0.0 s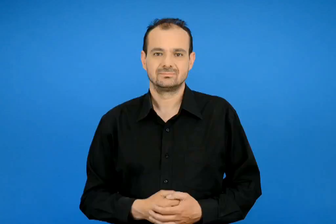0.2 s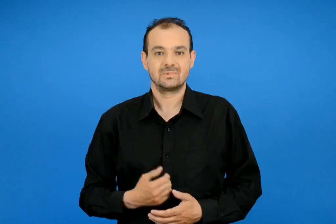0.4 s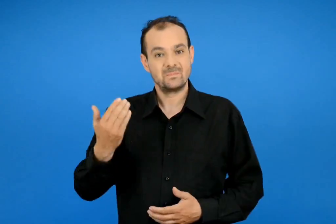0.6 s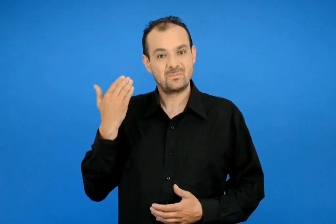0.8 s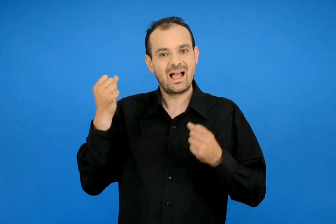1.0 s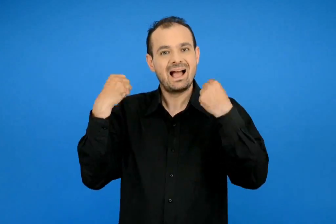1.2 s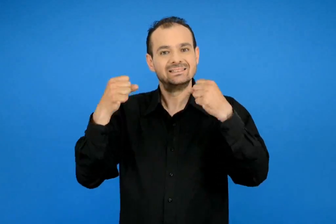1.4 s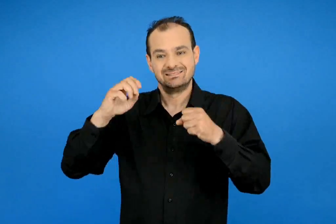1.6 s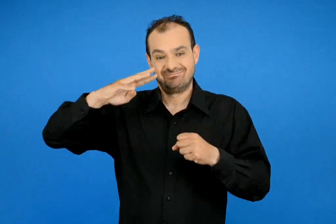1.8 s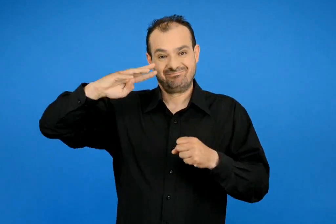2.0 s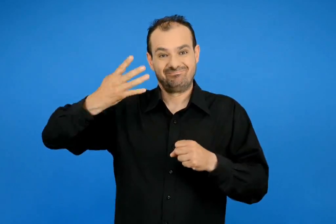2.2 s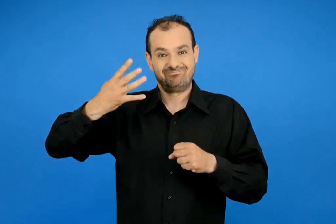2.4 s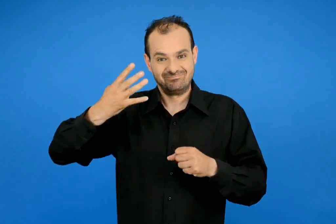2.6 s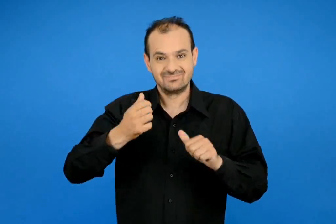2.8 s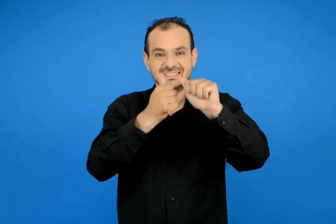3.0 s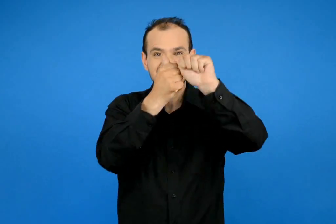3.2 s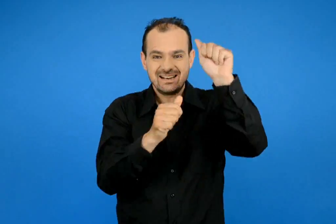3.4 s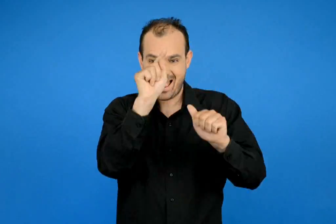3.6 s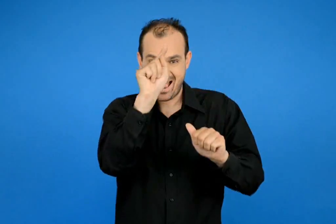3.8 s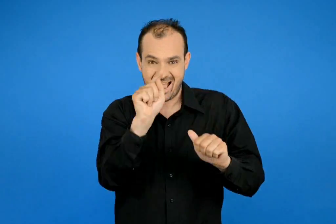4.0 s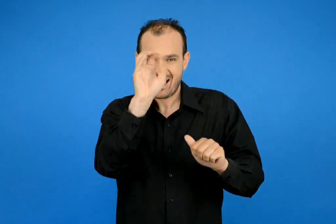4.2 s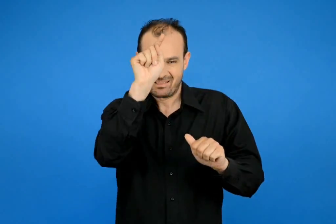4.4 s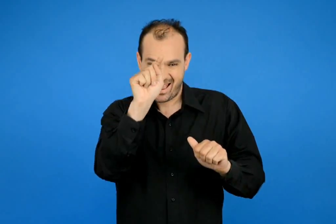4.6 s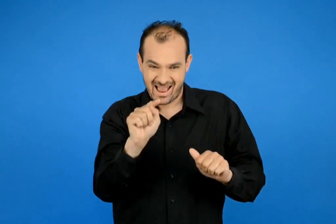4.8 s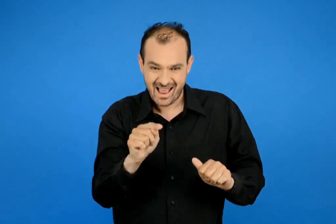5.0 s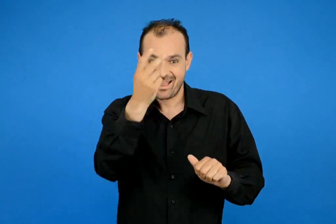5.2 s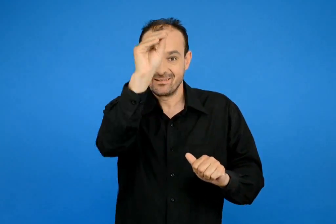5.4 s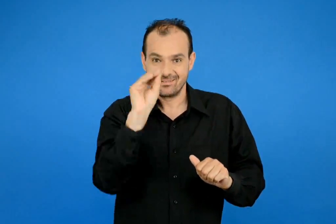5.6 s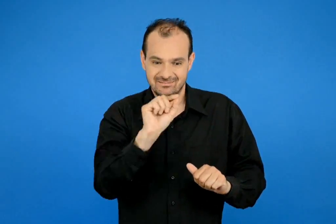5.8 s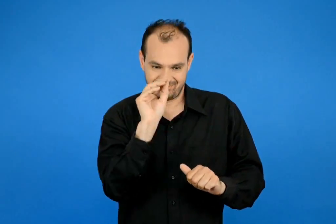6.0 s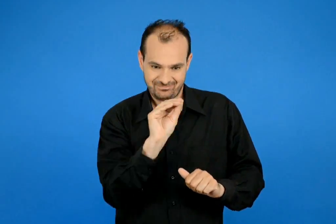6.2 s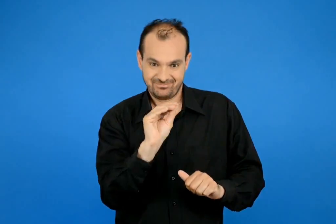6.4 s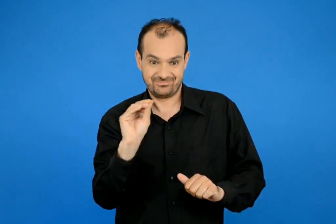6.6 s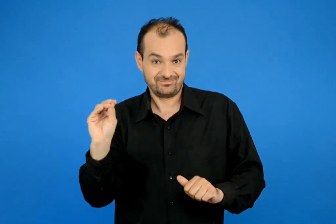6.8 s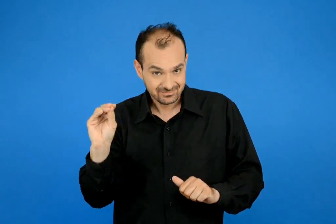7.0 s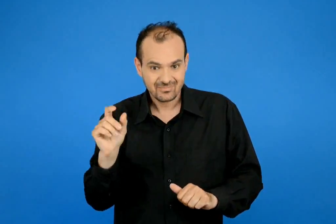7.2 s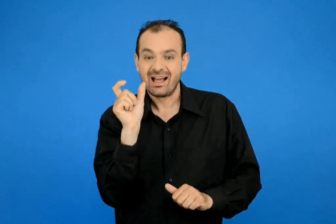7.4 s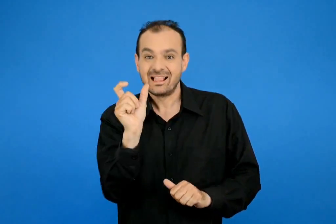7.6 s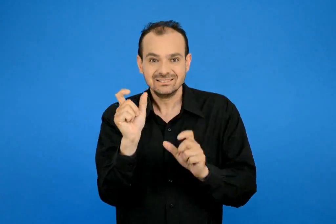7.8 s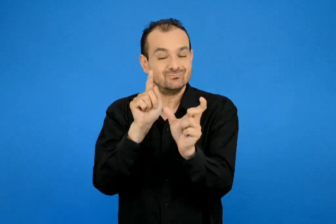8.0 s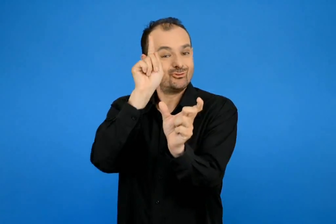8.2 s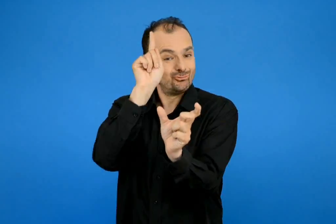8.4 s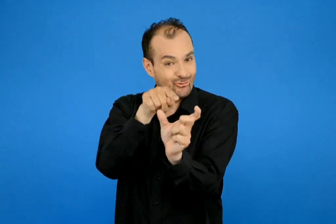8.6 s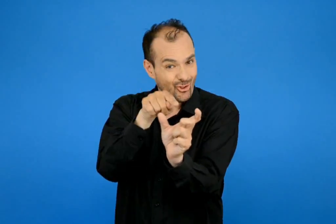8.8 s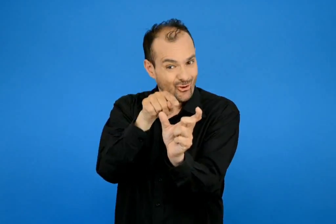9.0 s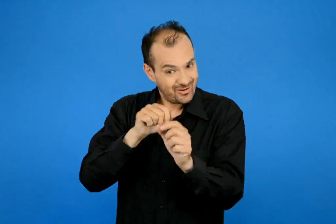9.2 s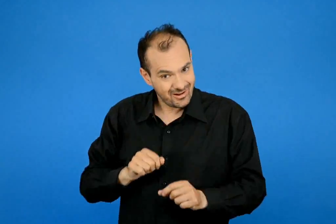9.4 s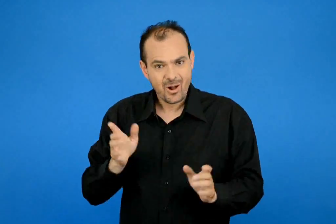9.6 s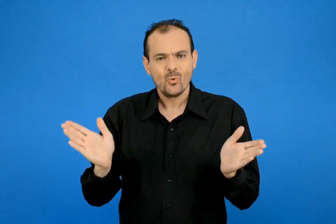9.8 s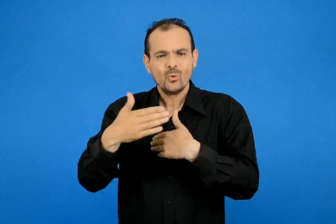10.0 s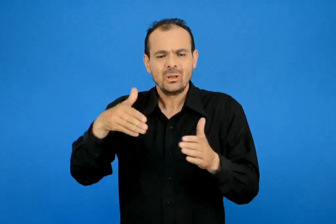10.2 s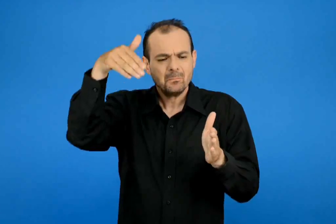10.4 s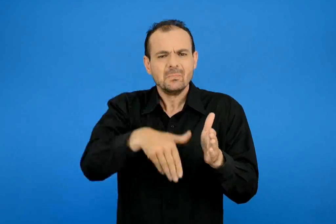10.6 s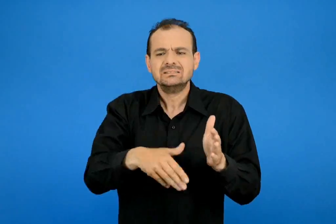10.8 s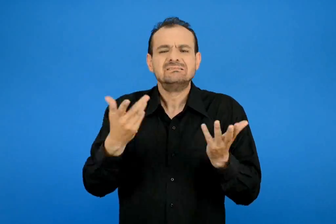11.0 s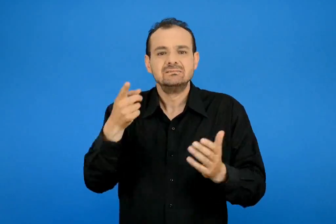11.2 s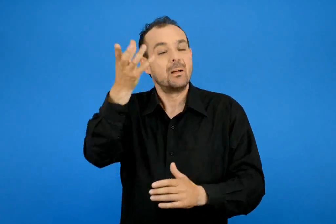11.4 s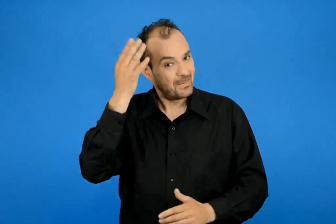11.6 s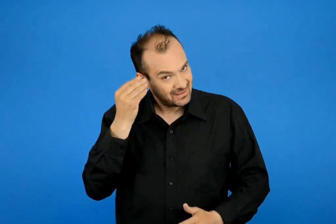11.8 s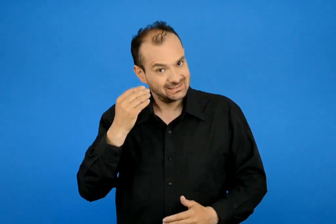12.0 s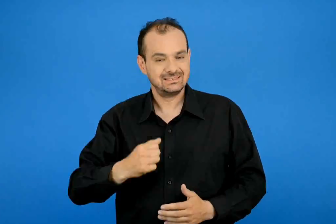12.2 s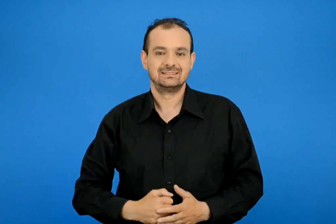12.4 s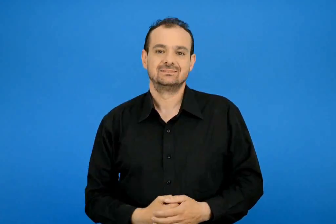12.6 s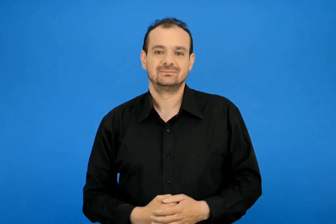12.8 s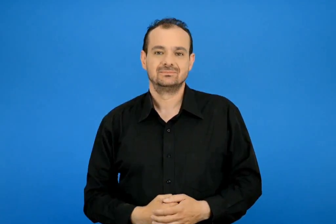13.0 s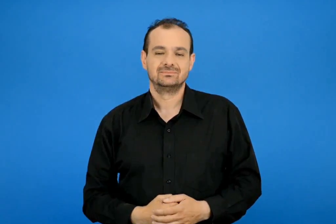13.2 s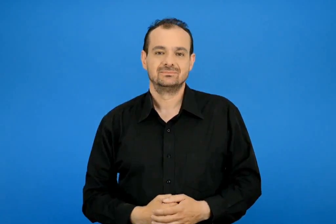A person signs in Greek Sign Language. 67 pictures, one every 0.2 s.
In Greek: γράψε στη σειρά τα γράμματα που συμπλήρωσες στην άσκηση 4 βάλε τόνο στη λέξη θα μάθεις τι είναι μέσα στο κουτί
